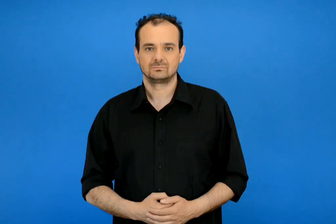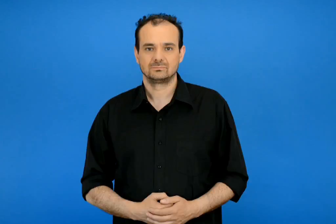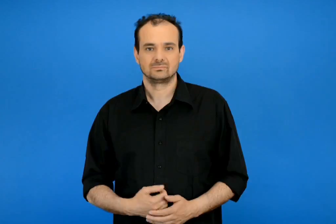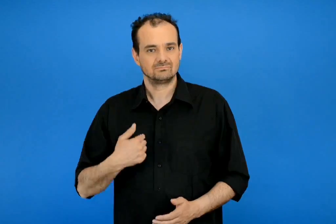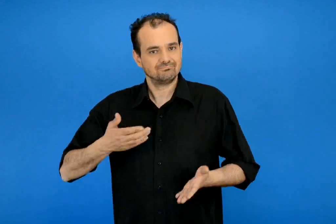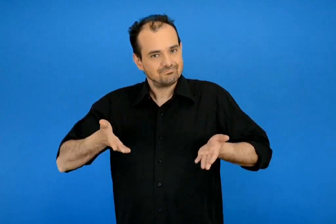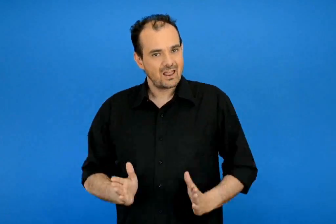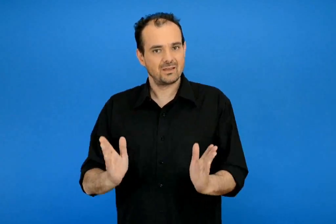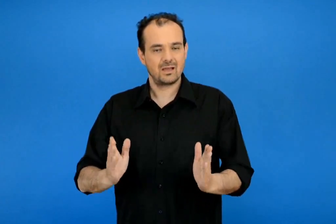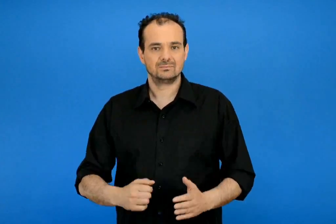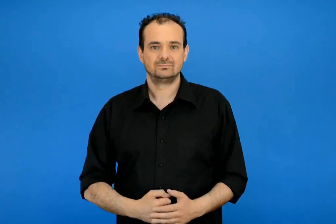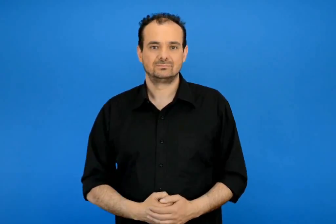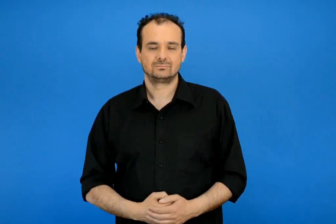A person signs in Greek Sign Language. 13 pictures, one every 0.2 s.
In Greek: γεννήθηκα
